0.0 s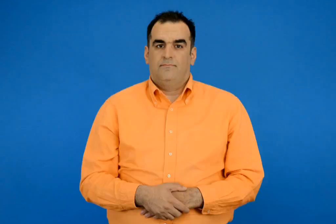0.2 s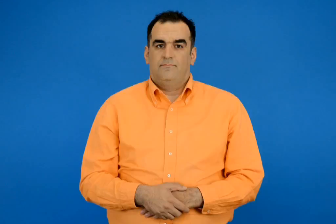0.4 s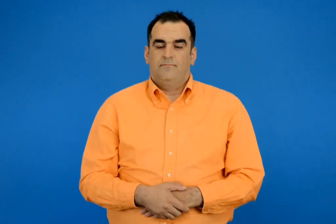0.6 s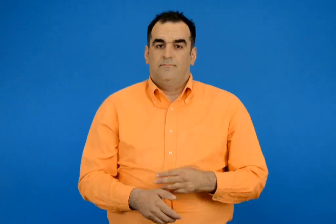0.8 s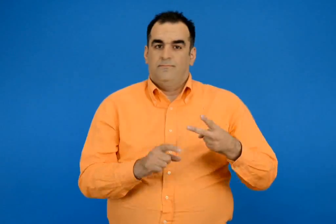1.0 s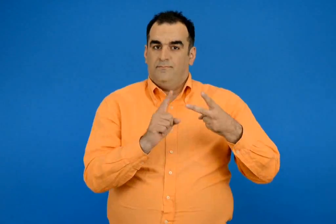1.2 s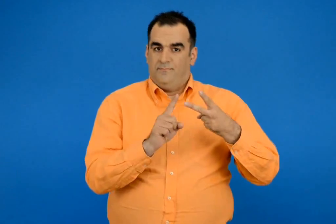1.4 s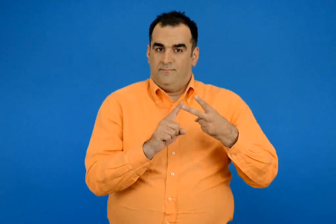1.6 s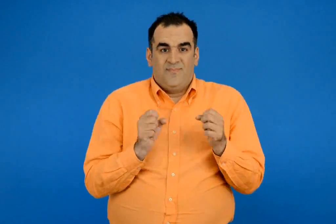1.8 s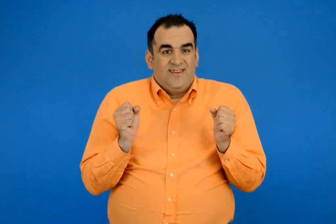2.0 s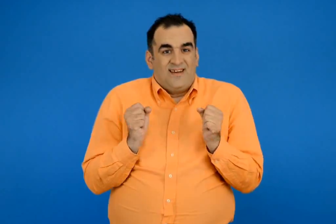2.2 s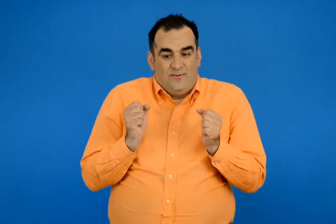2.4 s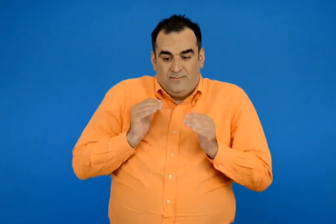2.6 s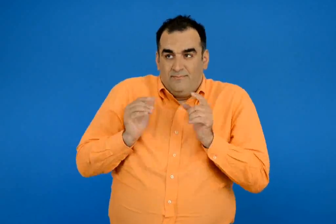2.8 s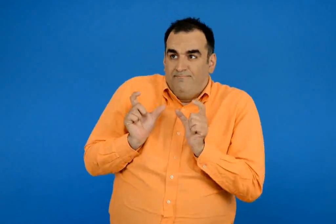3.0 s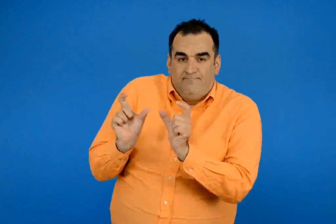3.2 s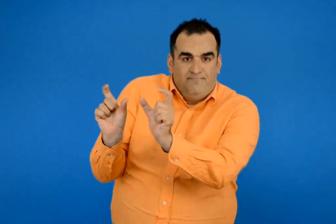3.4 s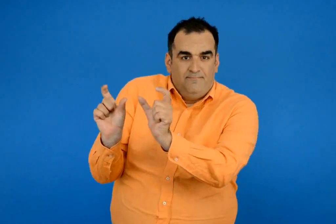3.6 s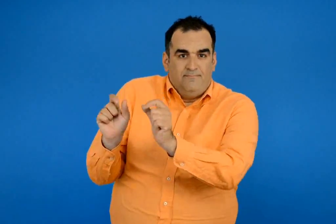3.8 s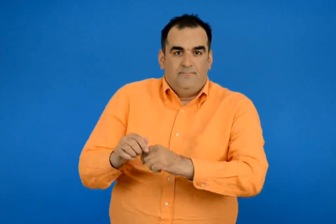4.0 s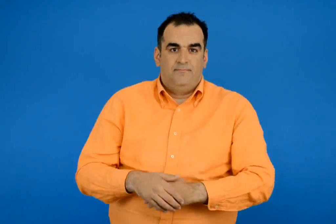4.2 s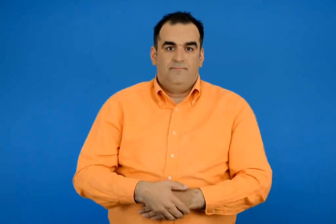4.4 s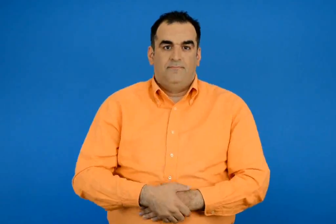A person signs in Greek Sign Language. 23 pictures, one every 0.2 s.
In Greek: να προστατευτούν από το κρύο
